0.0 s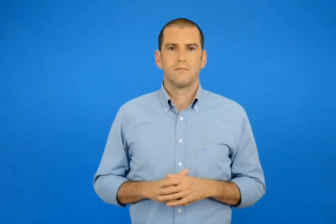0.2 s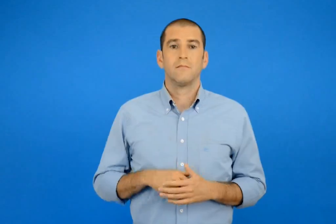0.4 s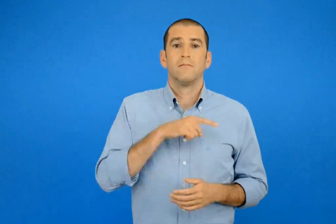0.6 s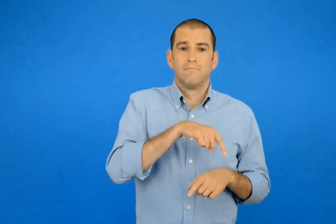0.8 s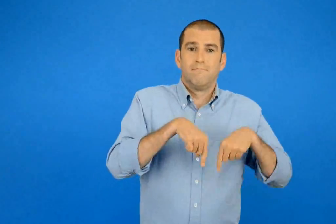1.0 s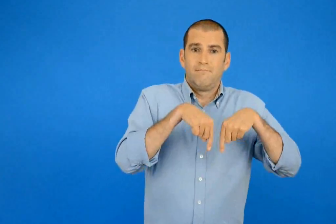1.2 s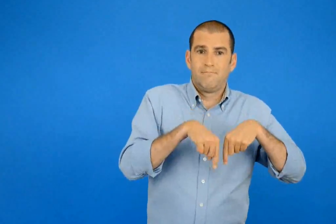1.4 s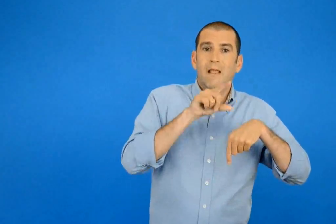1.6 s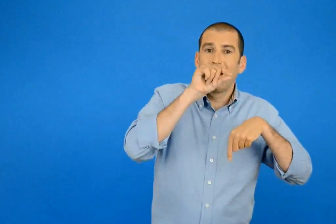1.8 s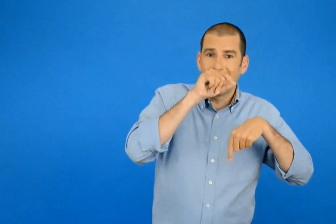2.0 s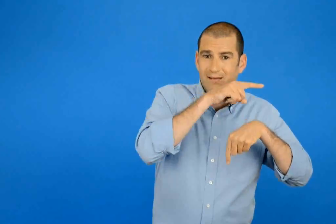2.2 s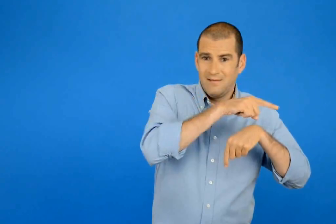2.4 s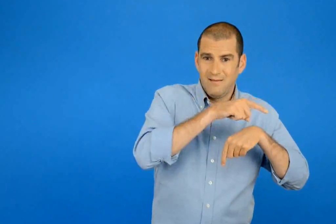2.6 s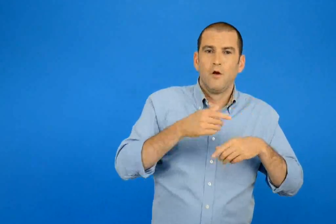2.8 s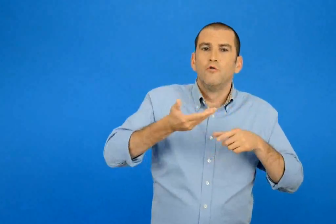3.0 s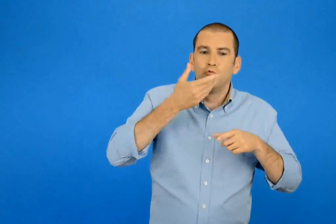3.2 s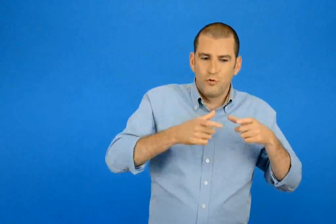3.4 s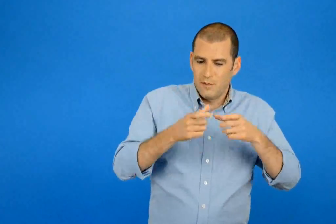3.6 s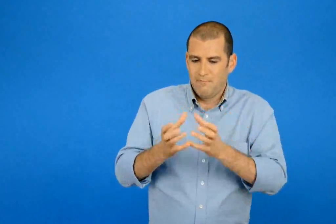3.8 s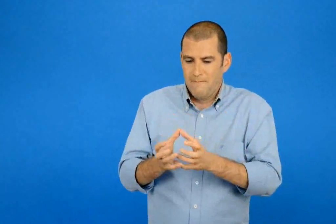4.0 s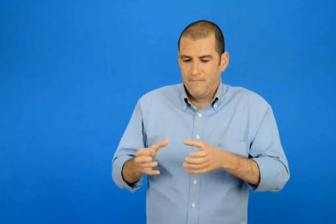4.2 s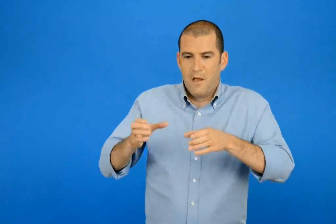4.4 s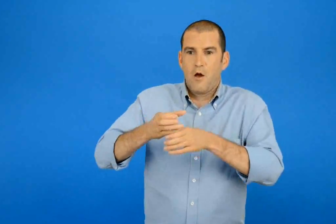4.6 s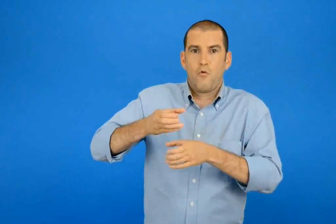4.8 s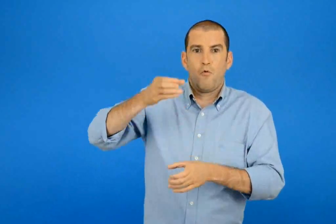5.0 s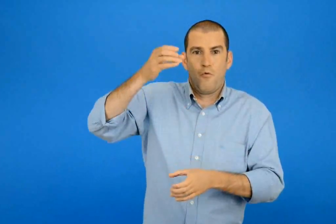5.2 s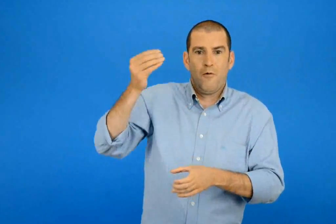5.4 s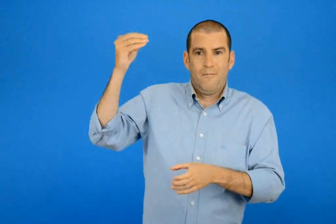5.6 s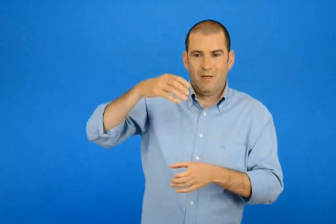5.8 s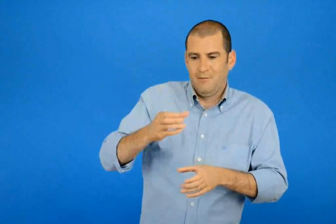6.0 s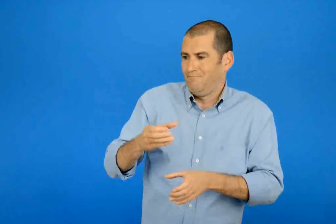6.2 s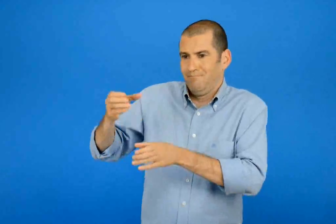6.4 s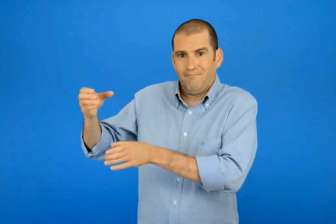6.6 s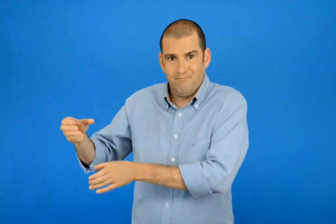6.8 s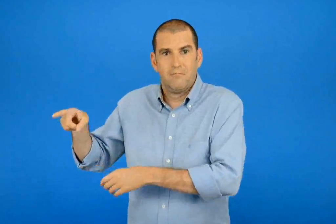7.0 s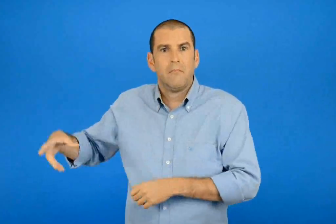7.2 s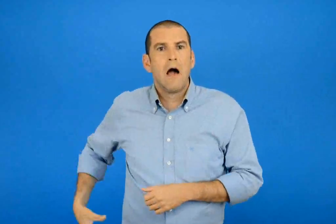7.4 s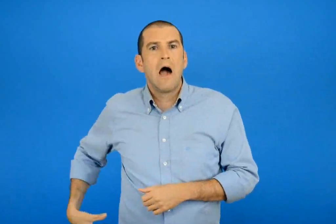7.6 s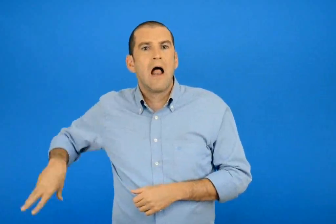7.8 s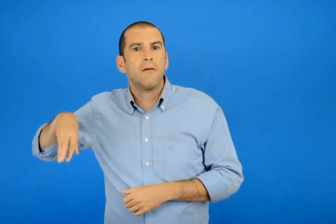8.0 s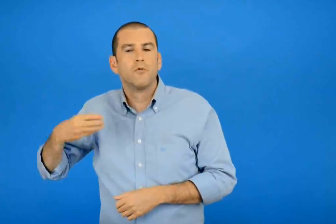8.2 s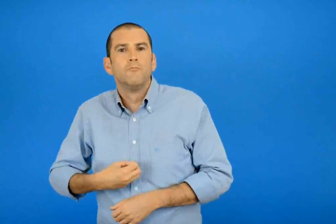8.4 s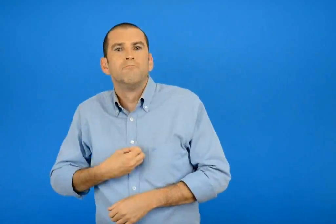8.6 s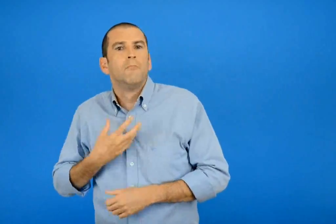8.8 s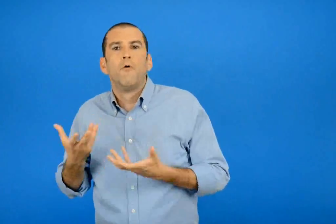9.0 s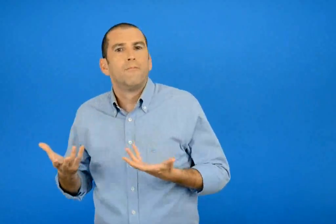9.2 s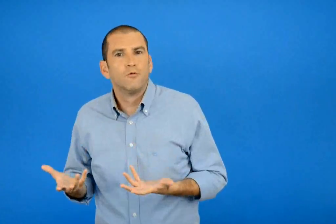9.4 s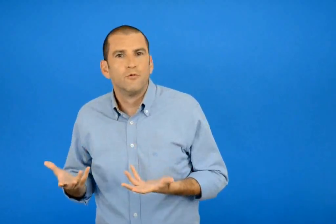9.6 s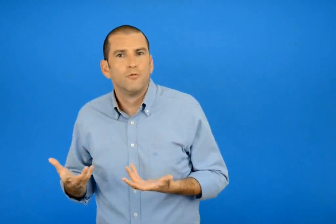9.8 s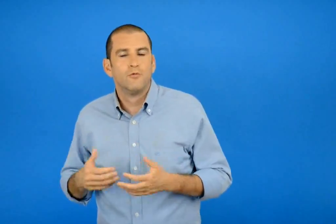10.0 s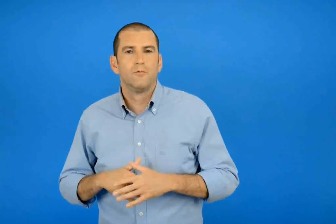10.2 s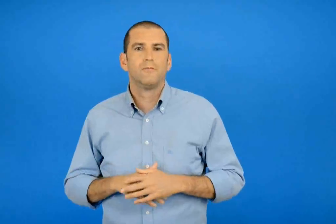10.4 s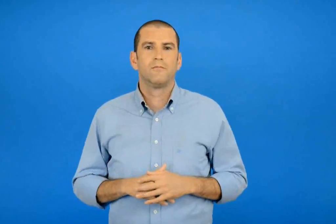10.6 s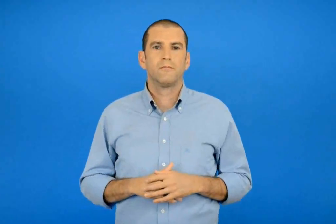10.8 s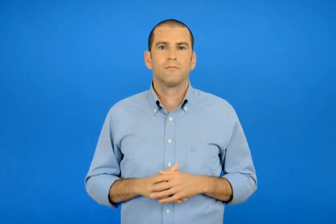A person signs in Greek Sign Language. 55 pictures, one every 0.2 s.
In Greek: πως ένιωσε η αλεπού όταν το λελέκι σέρβιρε τη σούπα σε ψηλά βάζα ;
